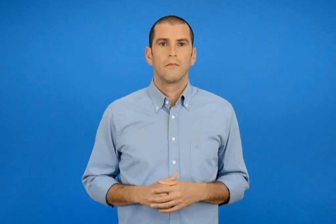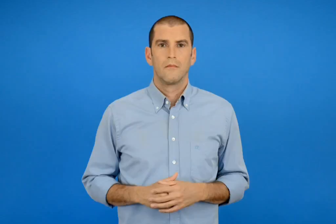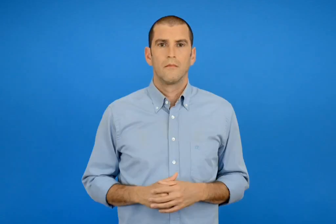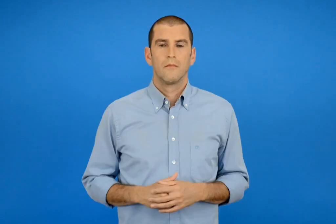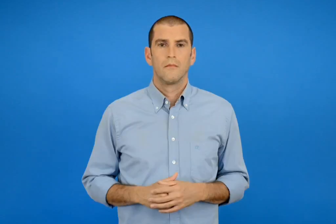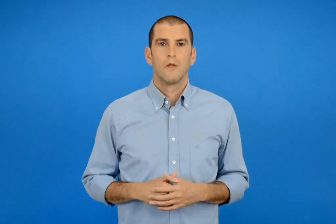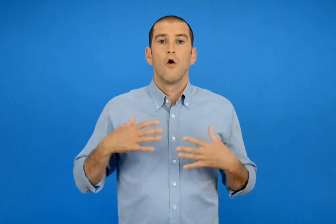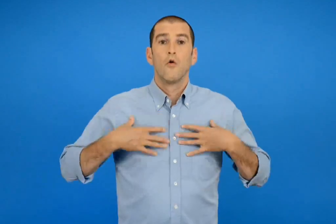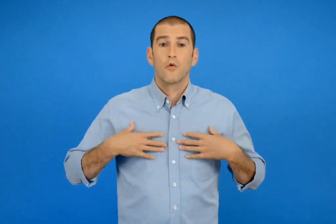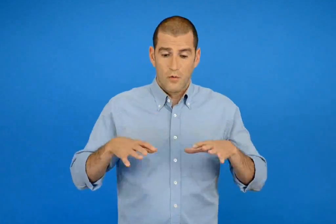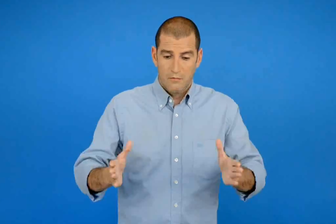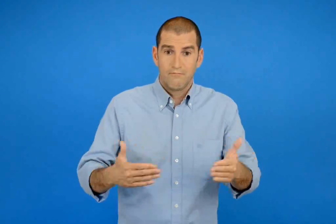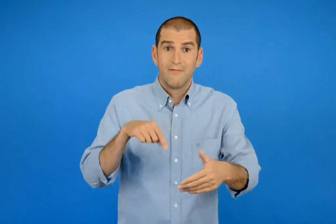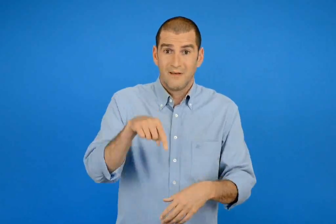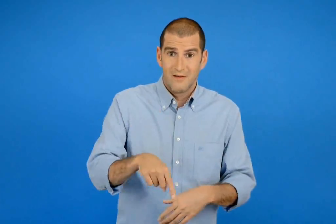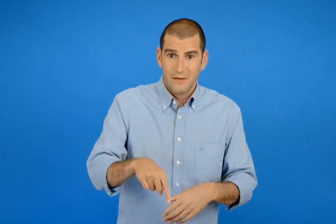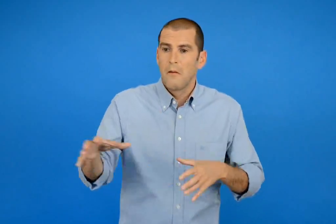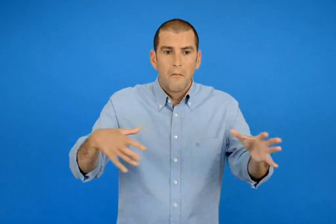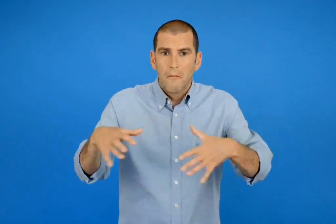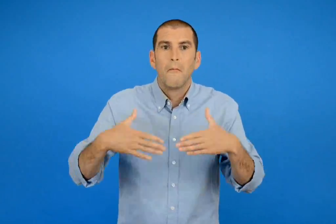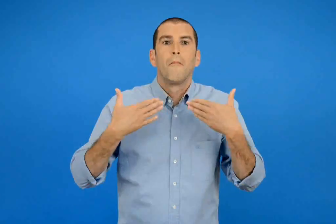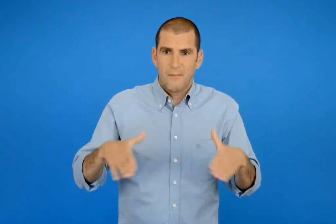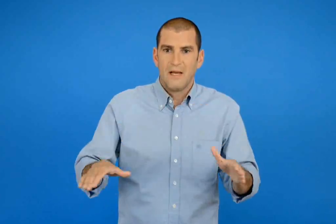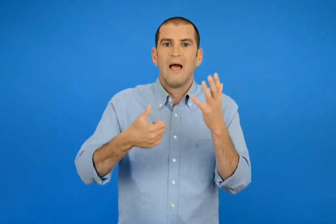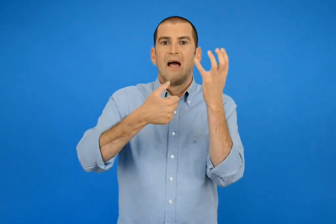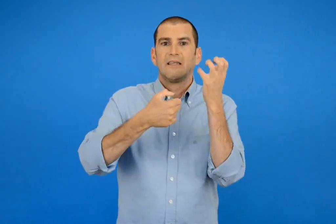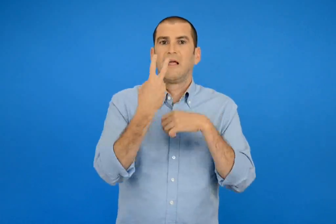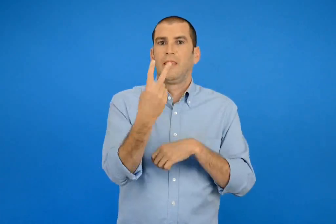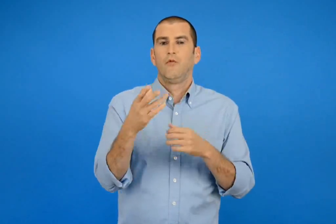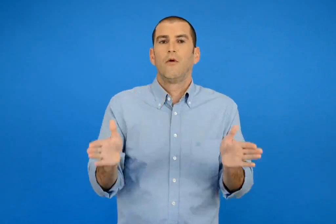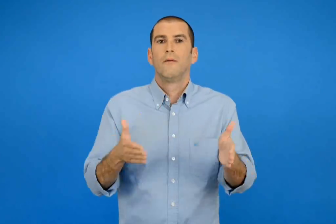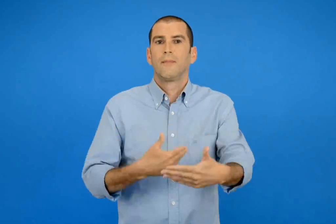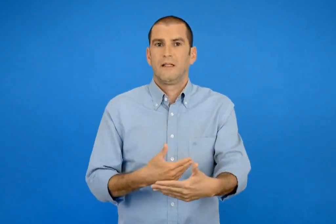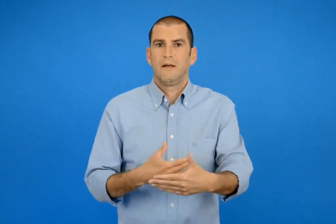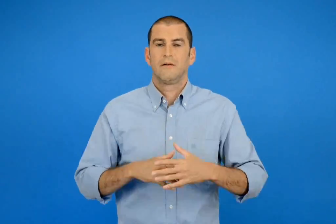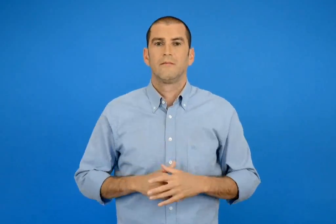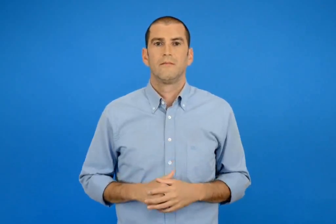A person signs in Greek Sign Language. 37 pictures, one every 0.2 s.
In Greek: έχουμε μαζέψει 62 πακέτα με ρούχα
